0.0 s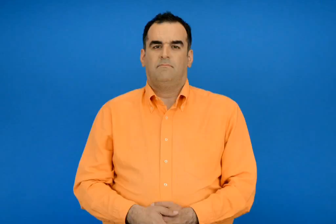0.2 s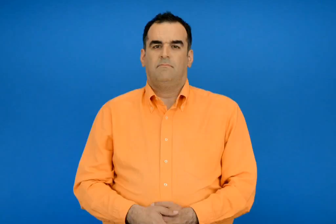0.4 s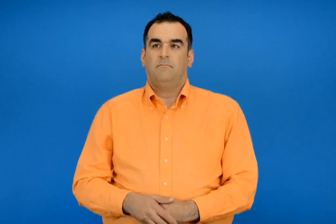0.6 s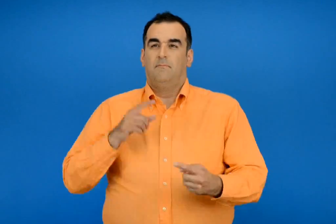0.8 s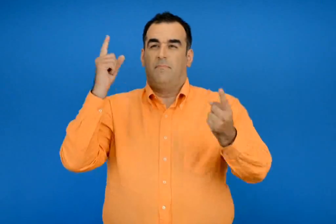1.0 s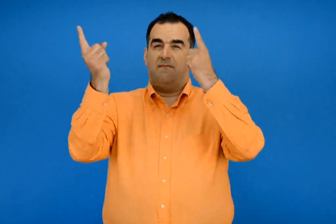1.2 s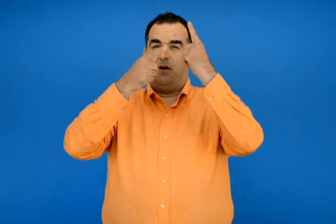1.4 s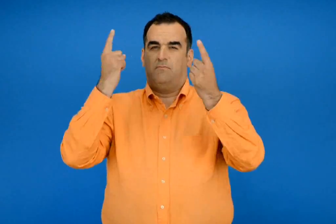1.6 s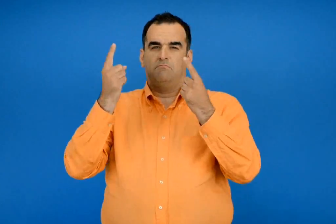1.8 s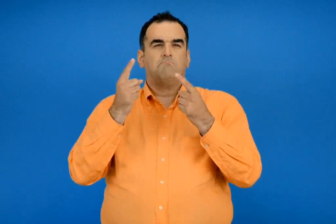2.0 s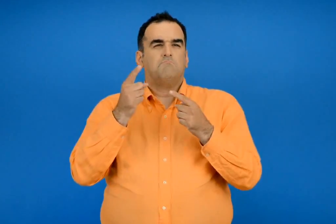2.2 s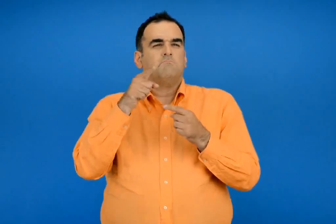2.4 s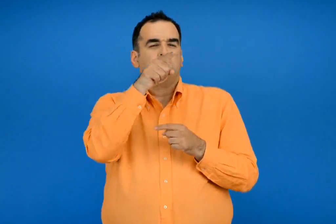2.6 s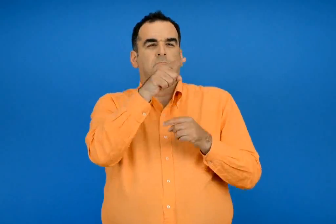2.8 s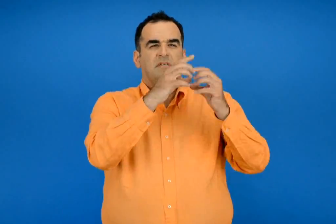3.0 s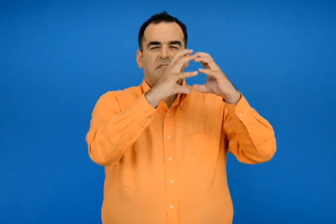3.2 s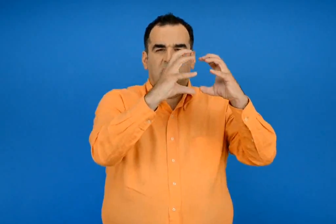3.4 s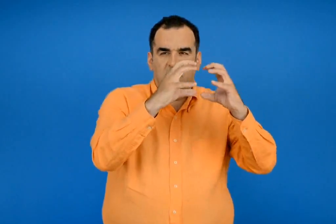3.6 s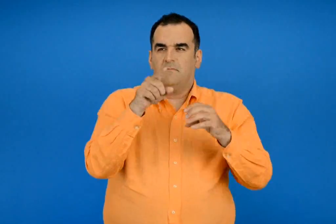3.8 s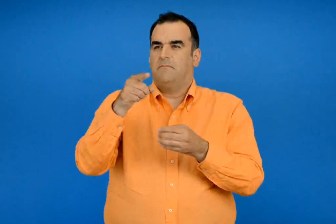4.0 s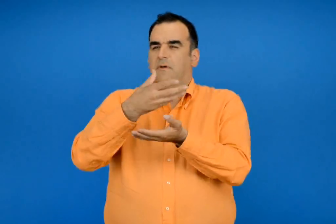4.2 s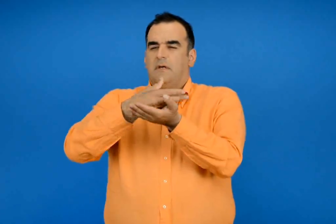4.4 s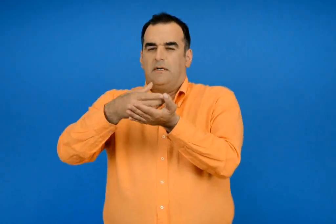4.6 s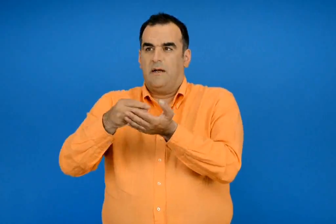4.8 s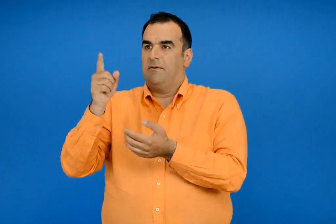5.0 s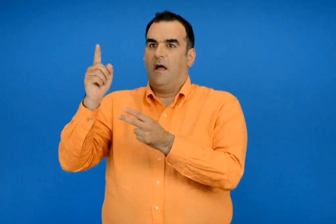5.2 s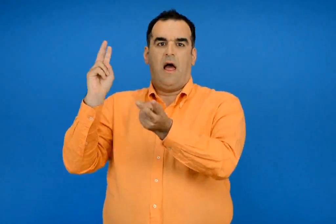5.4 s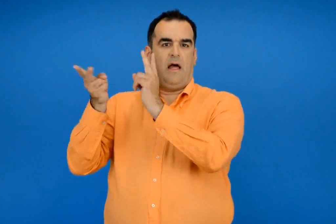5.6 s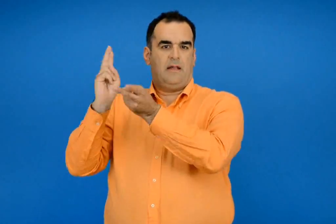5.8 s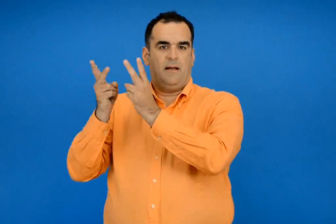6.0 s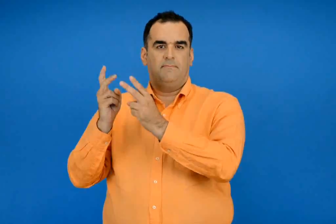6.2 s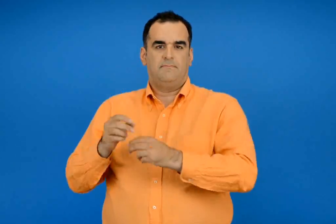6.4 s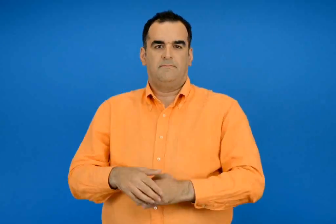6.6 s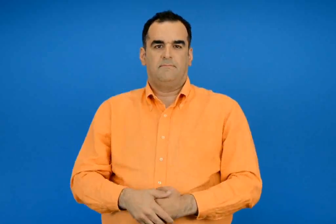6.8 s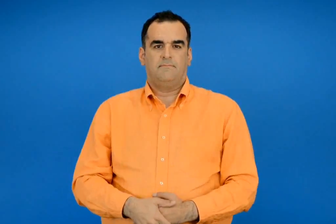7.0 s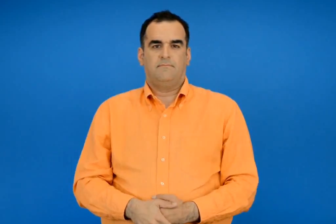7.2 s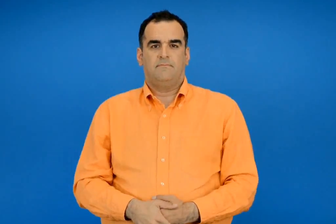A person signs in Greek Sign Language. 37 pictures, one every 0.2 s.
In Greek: στο περιβάλλον μας αλλά σώματα είναι στερεά αλλά υγρά και αλλά αέρια
